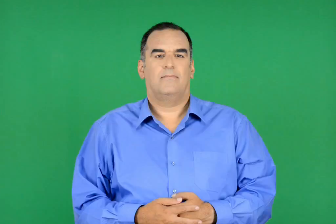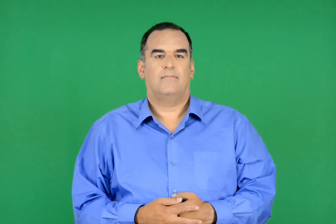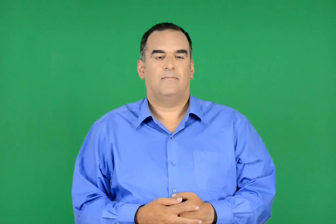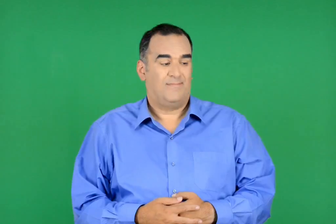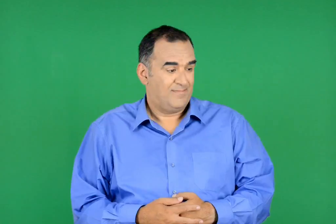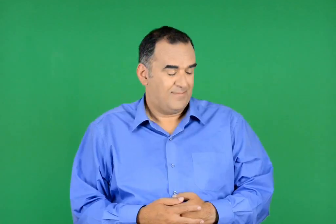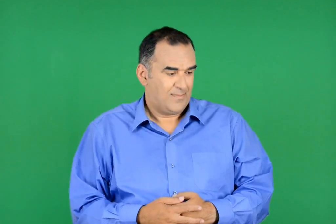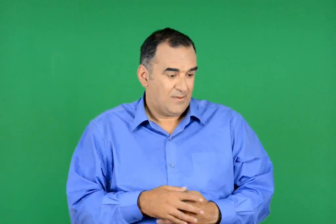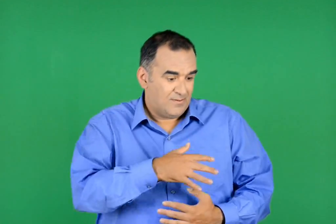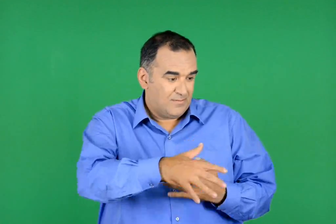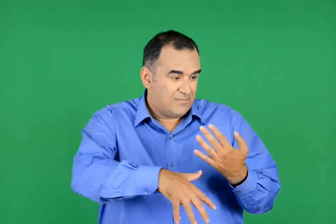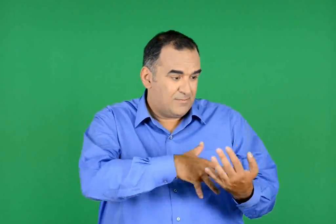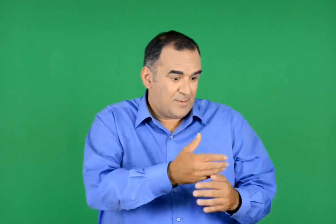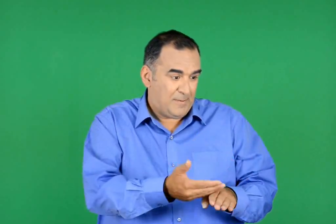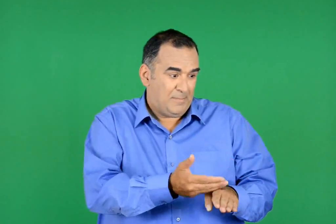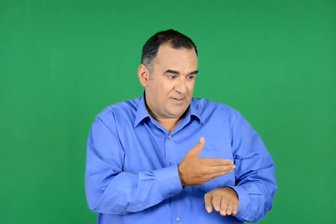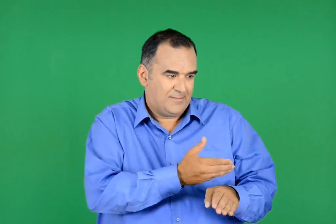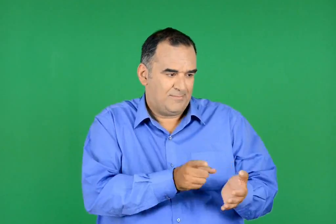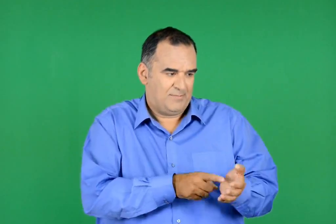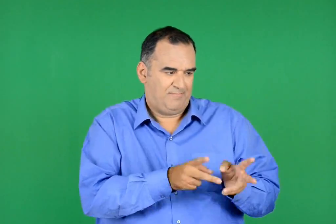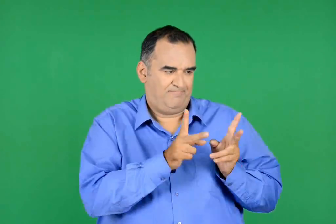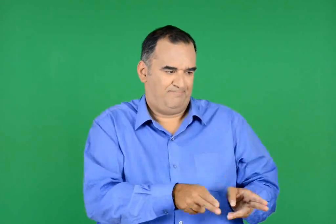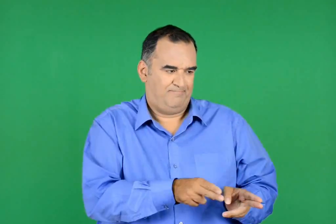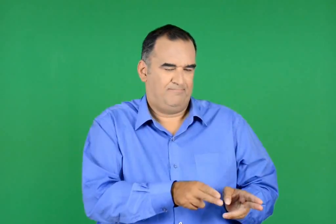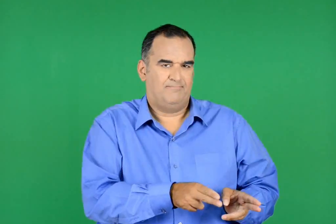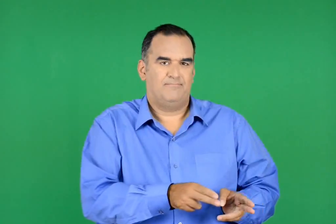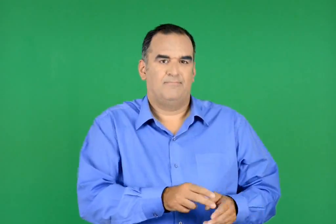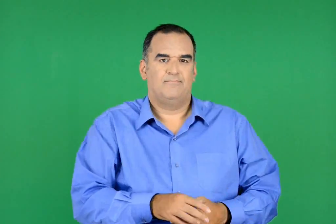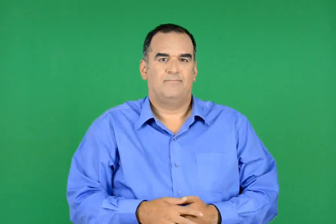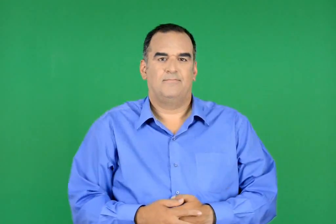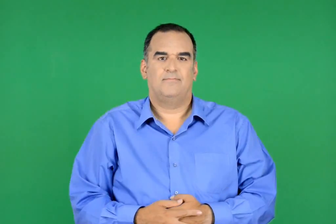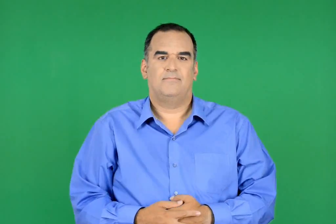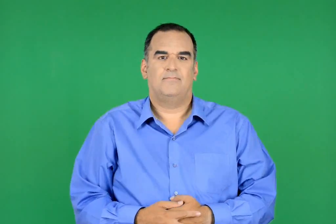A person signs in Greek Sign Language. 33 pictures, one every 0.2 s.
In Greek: πρέπει να τους σταματήσουμε προτού γίνει το κακό
